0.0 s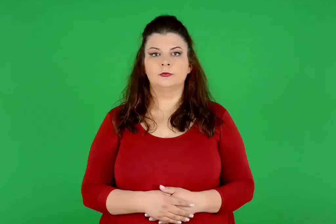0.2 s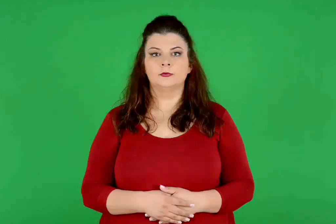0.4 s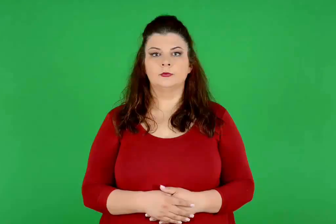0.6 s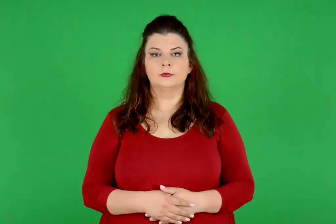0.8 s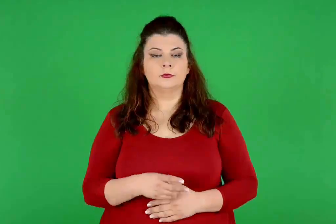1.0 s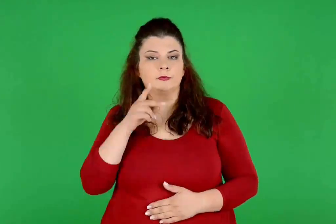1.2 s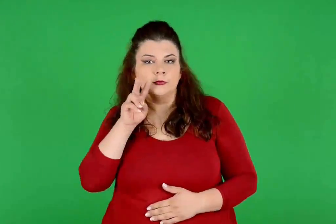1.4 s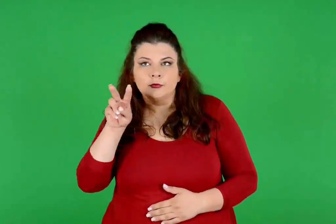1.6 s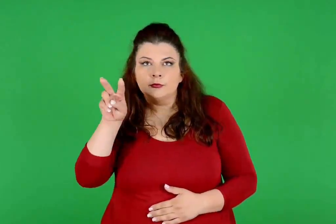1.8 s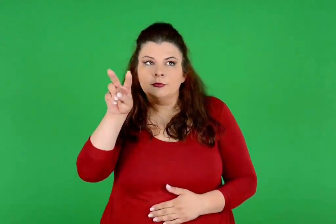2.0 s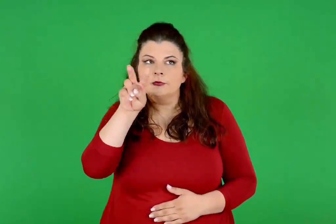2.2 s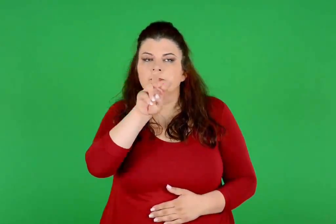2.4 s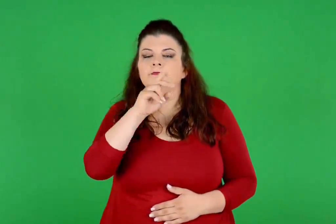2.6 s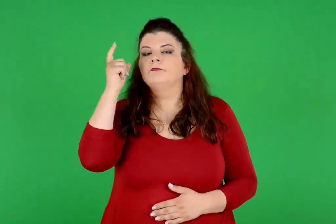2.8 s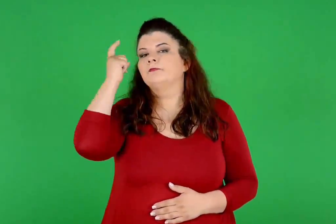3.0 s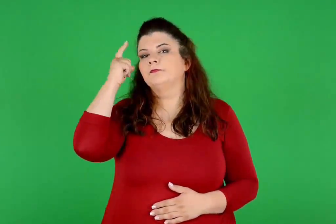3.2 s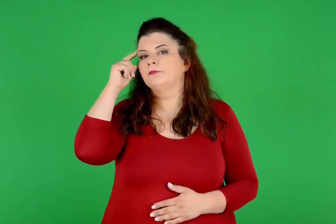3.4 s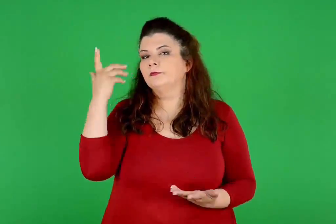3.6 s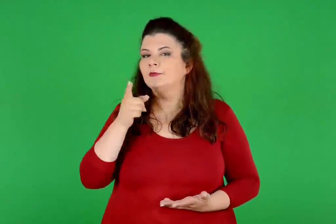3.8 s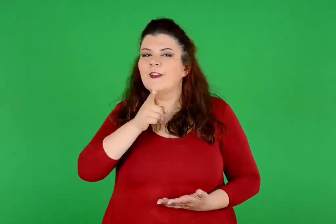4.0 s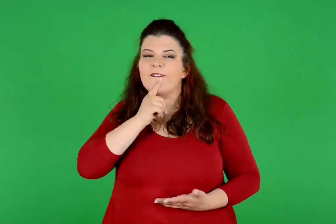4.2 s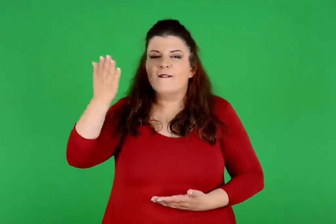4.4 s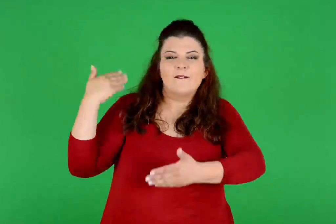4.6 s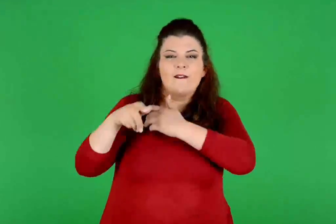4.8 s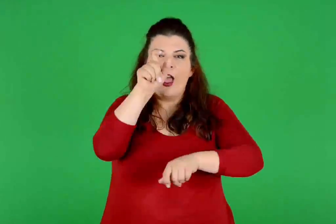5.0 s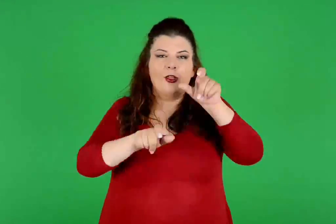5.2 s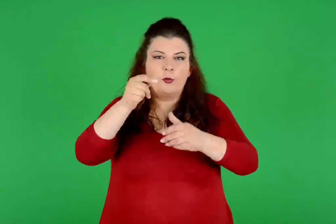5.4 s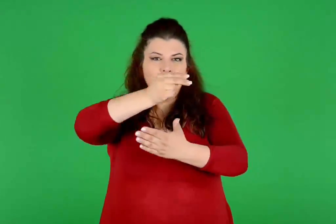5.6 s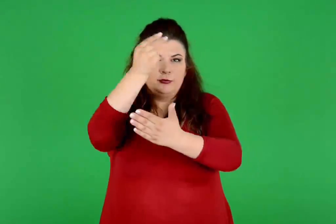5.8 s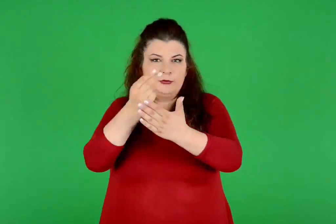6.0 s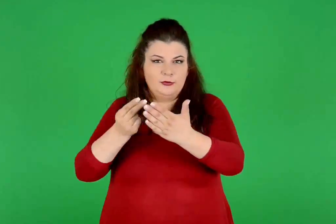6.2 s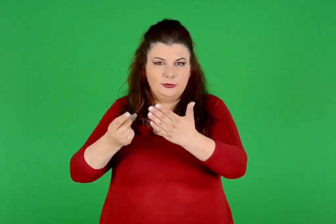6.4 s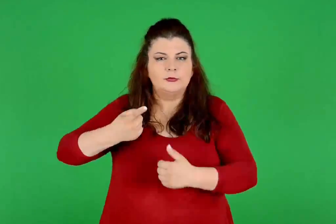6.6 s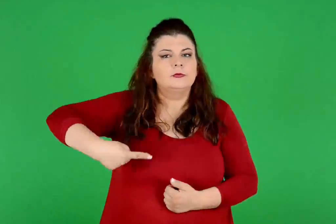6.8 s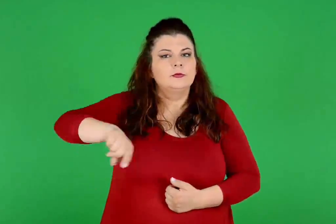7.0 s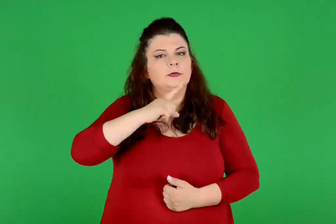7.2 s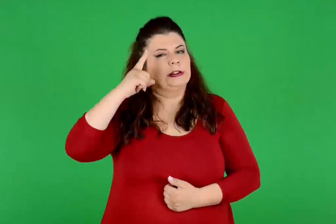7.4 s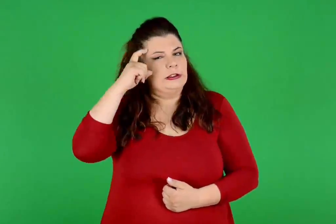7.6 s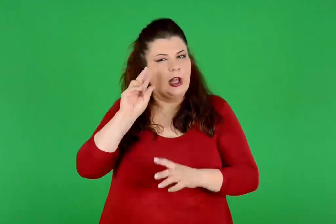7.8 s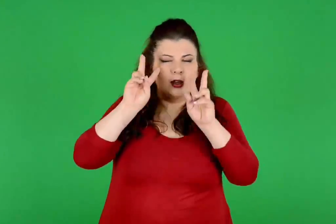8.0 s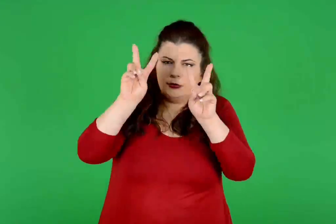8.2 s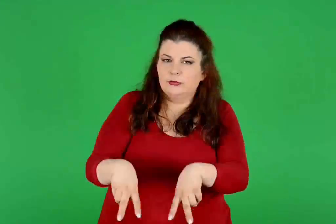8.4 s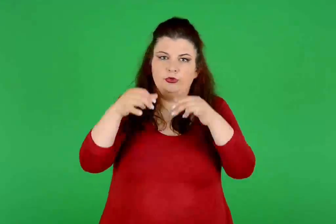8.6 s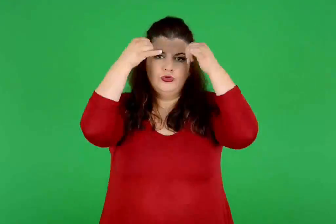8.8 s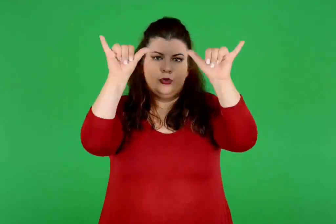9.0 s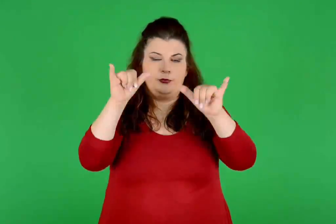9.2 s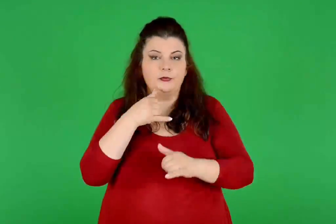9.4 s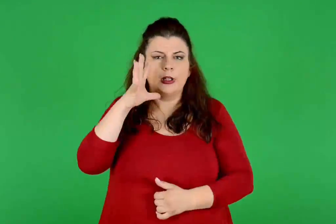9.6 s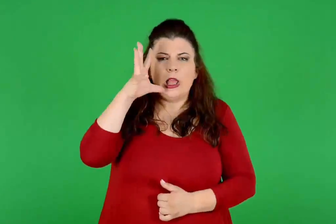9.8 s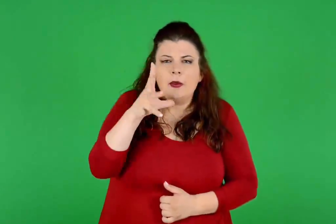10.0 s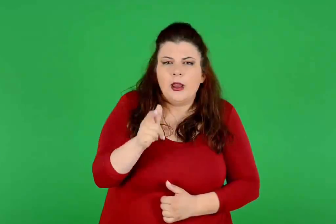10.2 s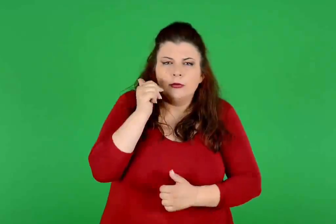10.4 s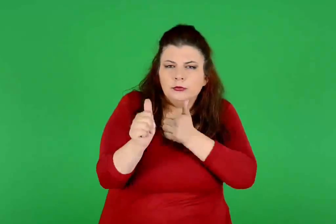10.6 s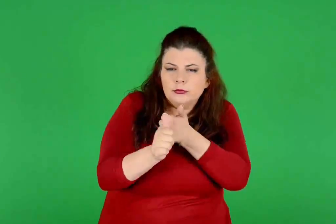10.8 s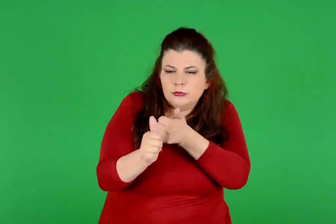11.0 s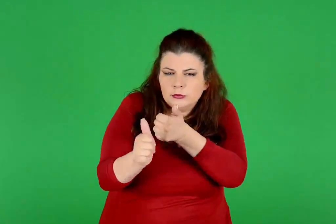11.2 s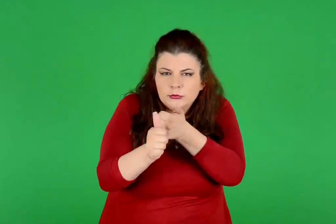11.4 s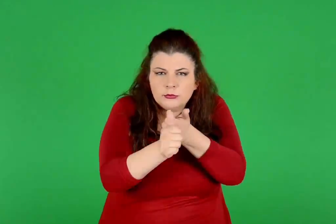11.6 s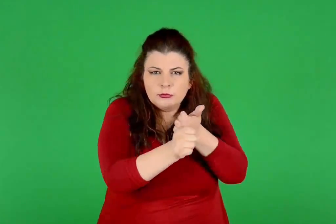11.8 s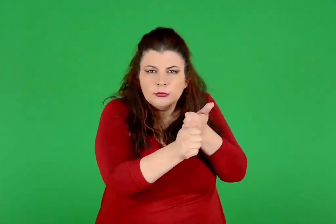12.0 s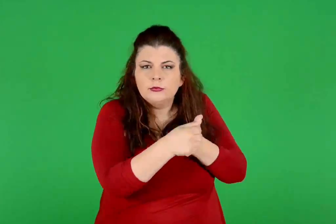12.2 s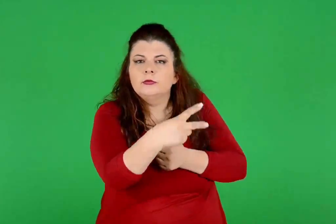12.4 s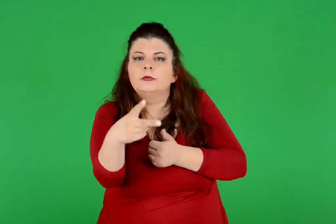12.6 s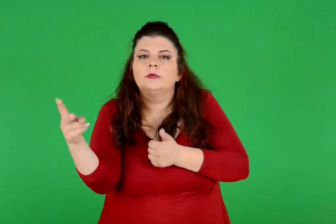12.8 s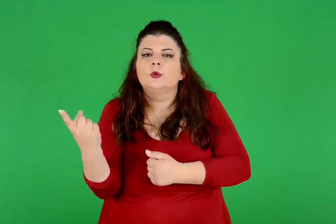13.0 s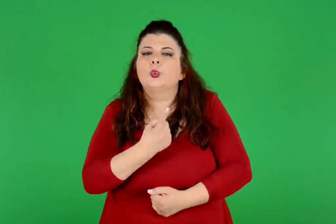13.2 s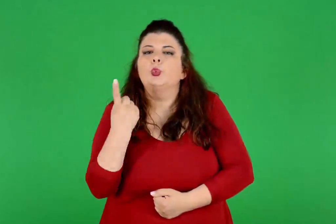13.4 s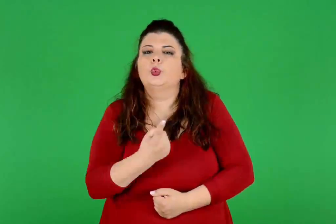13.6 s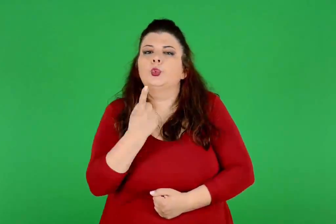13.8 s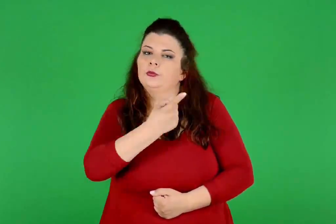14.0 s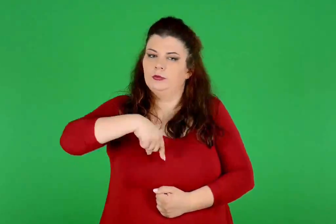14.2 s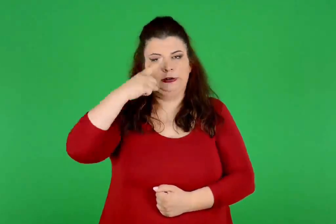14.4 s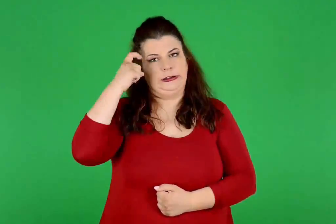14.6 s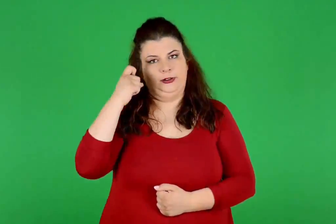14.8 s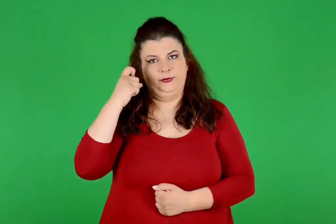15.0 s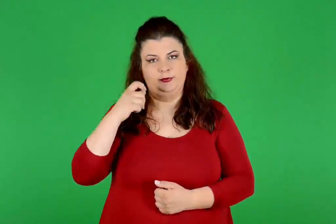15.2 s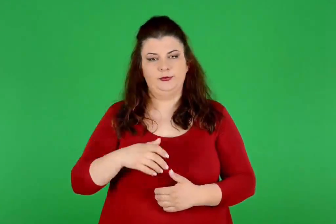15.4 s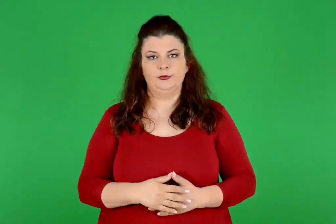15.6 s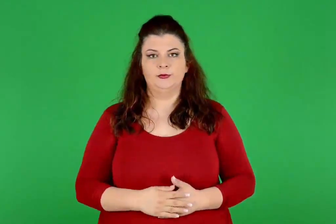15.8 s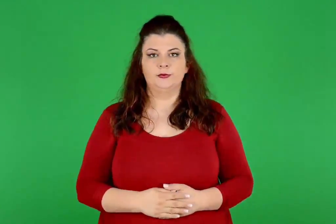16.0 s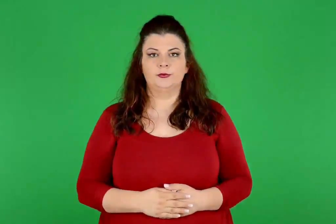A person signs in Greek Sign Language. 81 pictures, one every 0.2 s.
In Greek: δεν υπάρχει αμφιβολία ότι είναι έργα ανθρώπων που ήταν σύγχρονοι με αυτά τα ζώα , που τα παρατηρούσαν από κοντά και ήξεραν τις συνήθειες τους
